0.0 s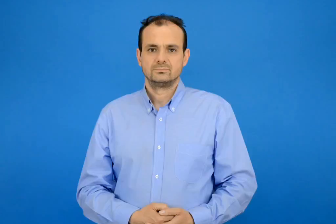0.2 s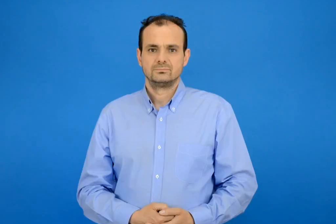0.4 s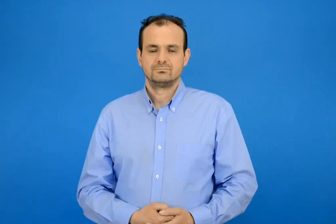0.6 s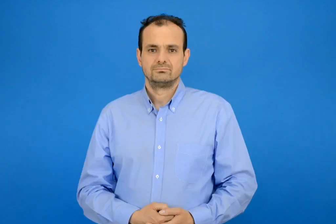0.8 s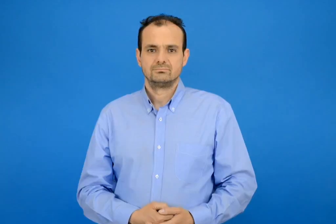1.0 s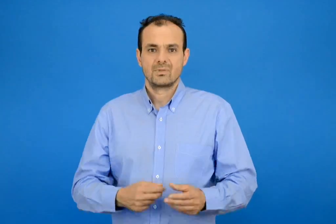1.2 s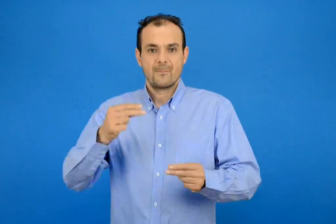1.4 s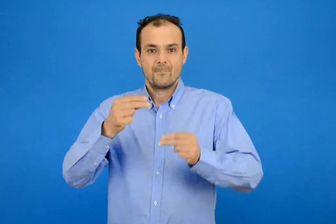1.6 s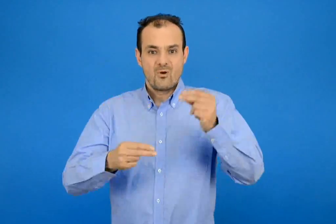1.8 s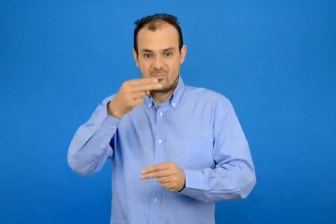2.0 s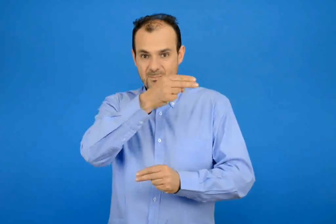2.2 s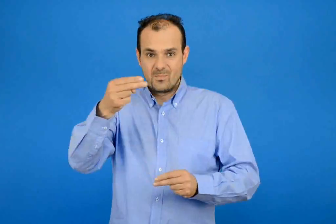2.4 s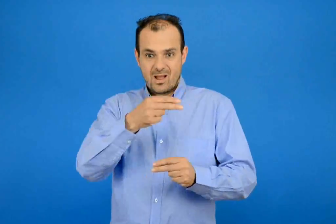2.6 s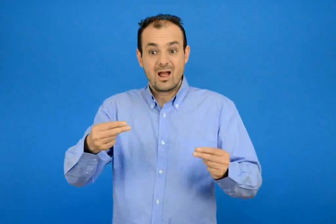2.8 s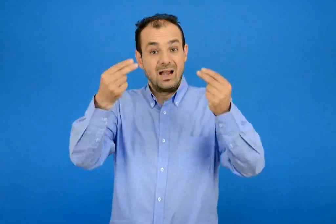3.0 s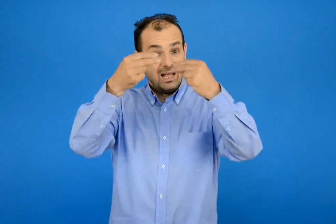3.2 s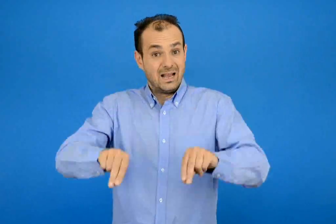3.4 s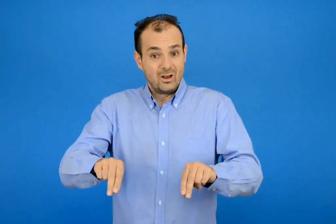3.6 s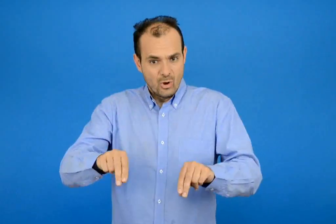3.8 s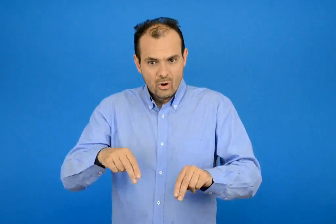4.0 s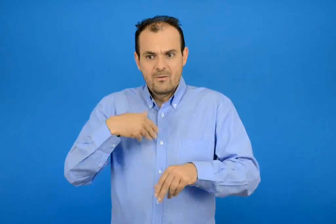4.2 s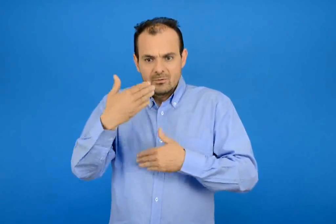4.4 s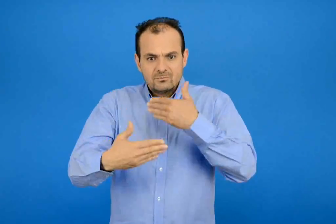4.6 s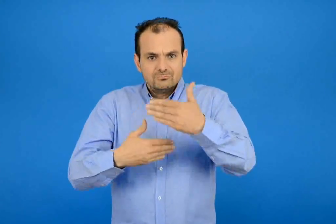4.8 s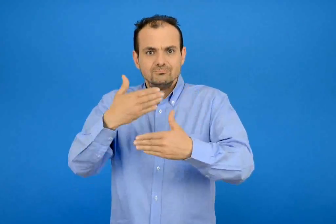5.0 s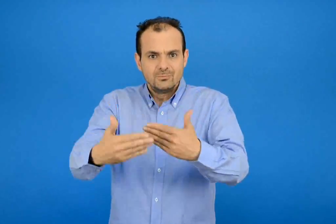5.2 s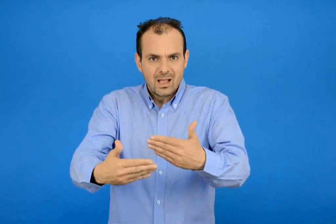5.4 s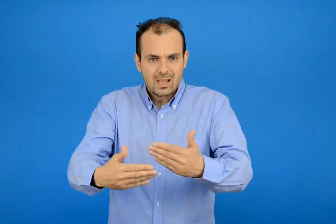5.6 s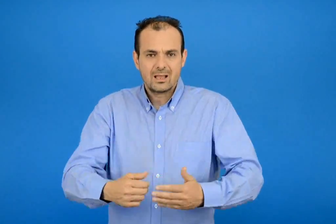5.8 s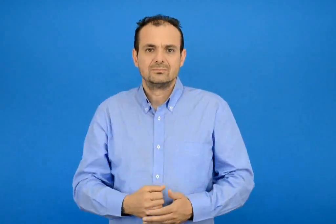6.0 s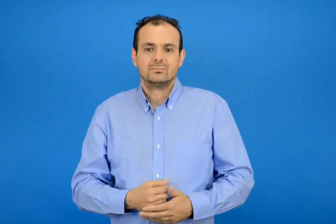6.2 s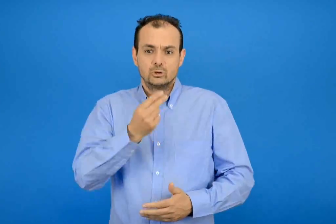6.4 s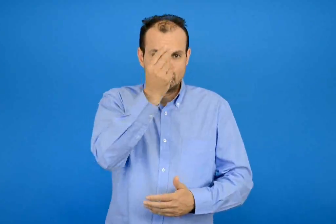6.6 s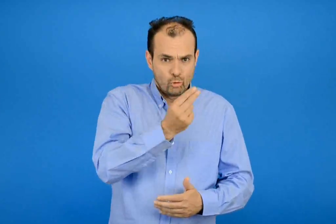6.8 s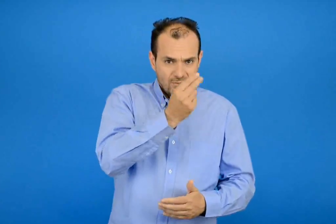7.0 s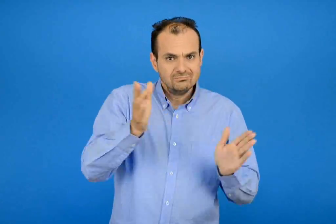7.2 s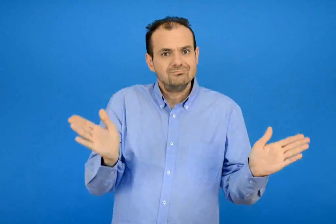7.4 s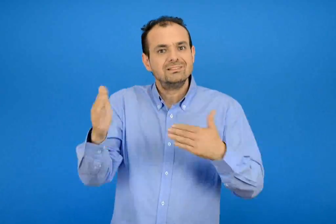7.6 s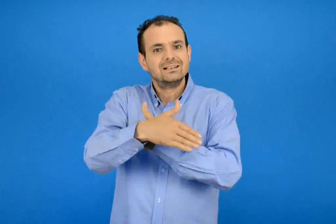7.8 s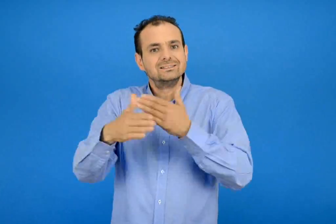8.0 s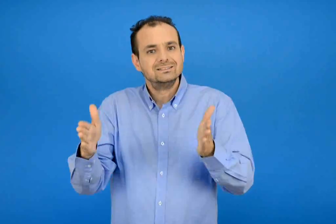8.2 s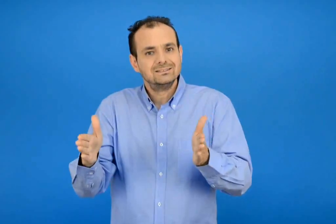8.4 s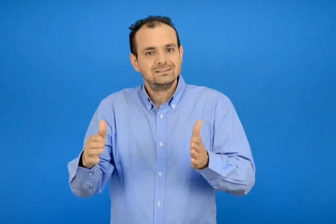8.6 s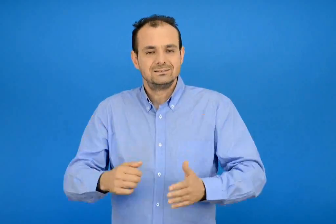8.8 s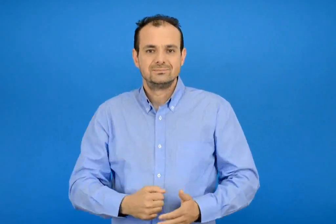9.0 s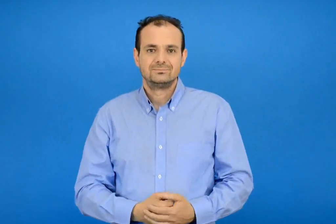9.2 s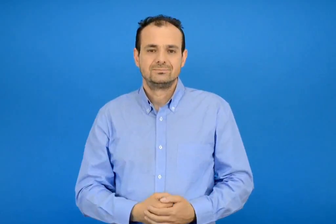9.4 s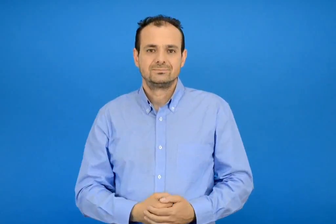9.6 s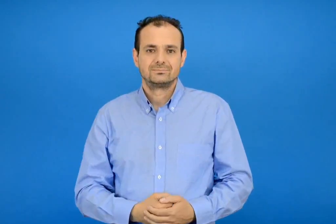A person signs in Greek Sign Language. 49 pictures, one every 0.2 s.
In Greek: λύνω προβλήματα τα βήματα που ακολουθώ οι ζωγραφιές της τάξης
